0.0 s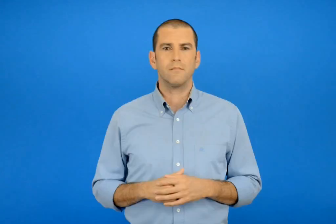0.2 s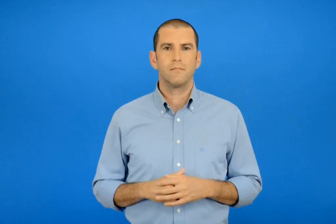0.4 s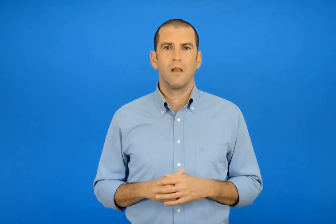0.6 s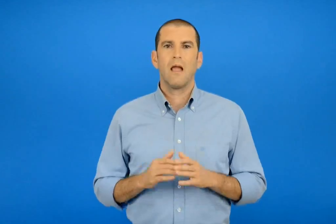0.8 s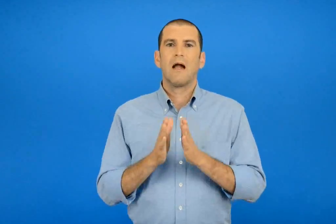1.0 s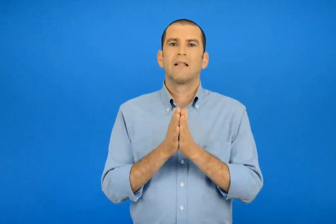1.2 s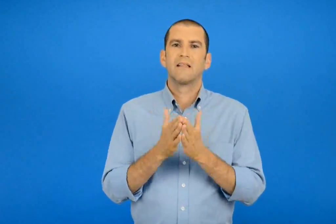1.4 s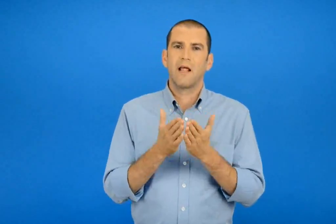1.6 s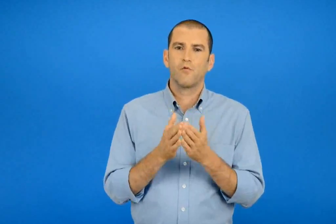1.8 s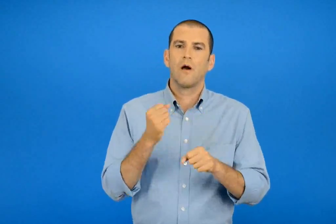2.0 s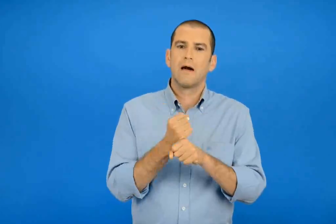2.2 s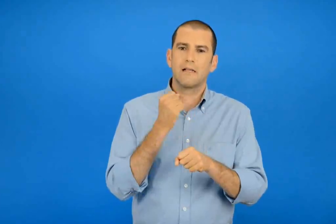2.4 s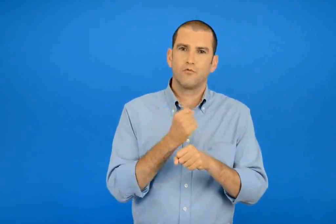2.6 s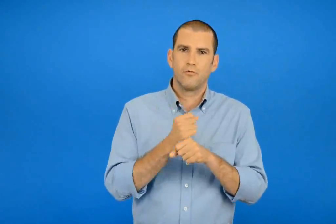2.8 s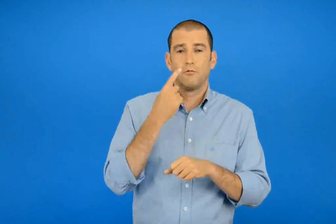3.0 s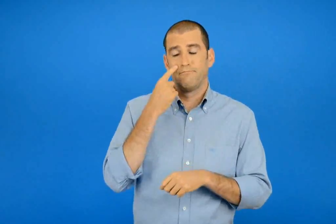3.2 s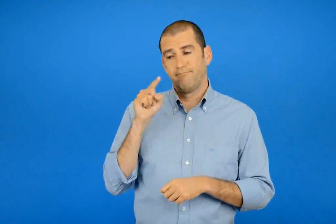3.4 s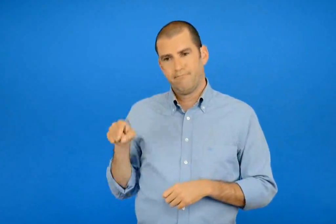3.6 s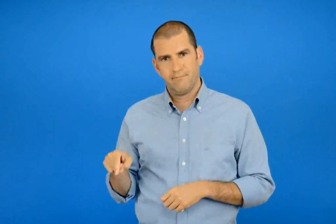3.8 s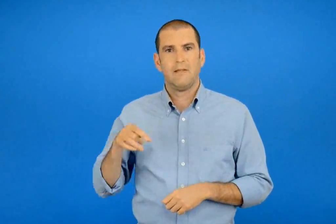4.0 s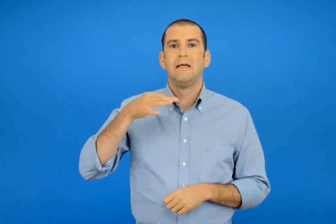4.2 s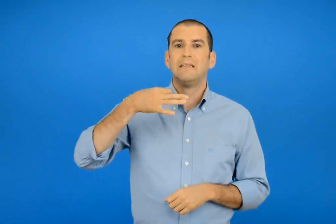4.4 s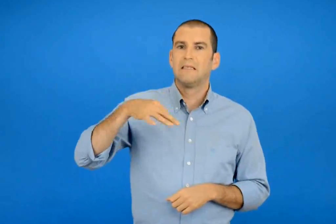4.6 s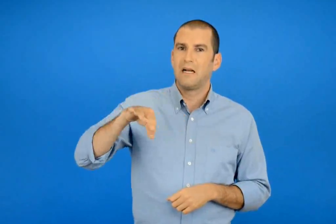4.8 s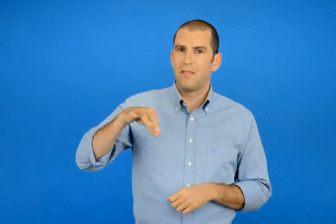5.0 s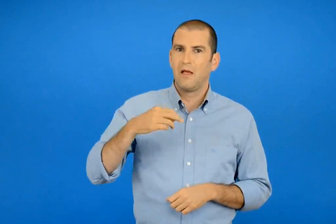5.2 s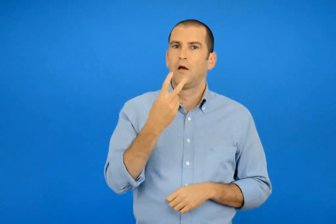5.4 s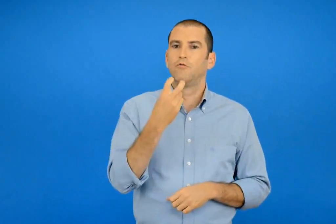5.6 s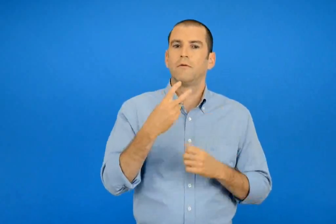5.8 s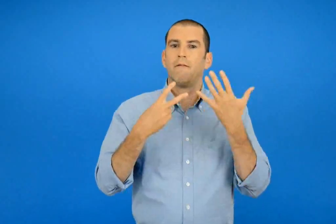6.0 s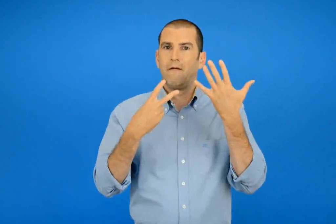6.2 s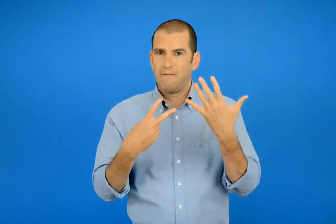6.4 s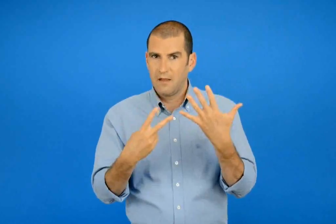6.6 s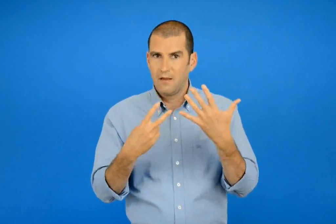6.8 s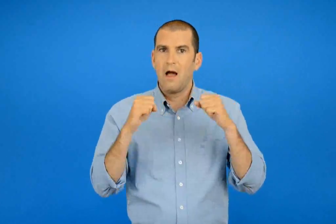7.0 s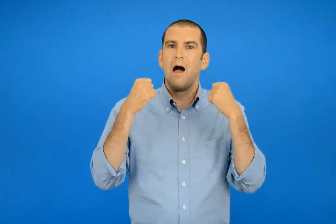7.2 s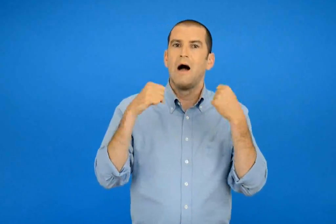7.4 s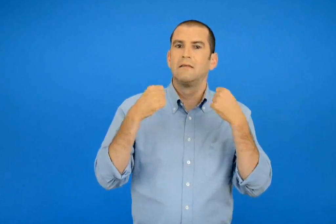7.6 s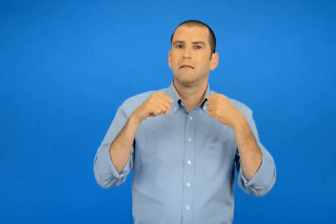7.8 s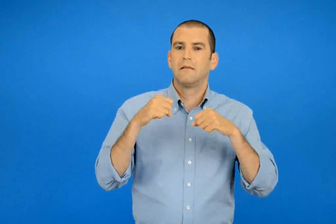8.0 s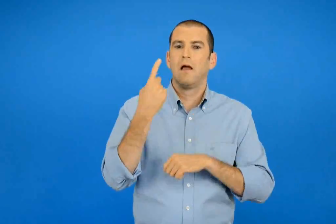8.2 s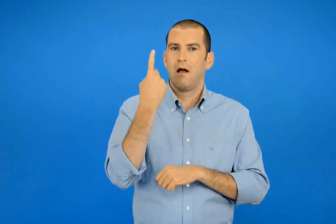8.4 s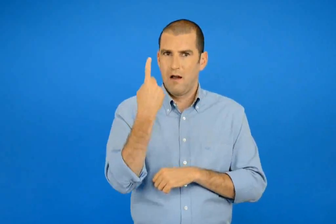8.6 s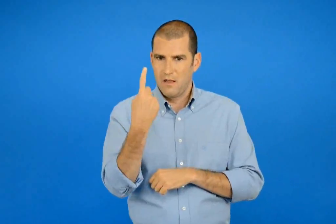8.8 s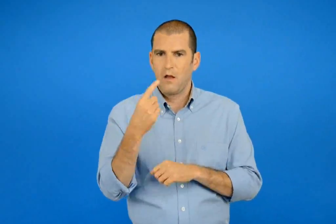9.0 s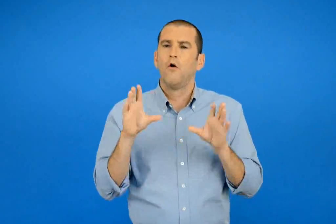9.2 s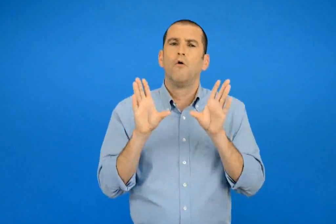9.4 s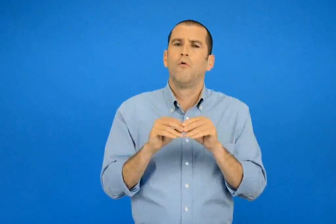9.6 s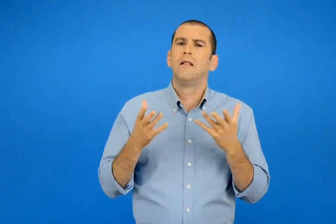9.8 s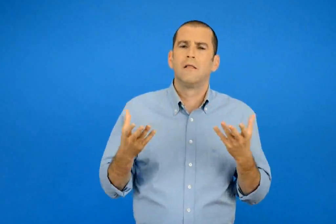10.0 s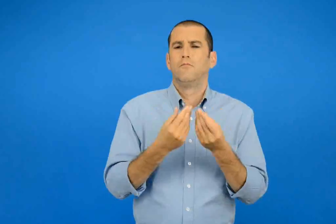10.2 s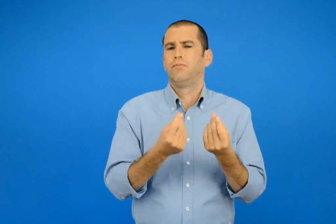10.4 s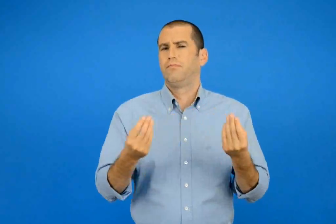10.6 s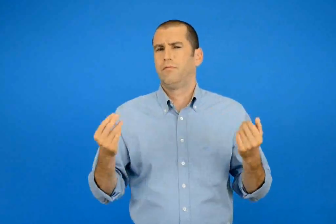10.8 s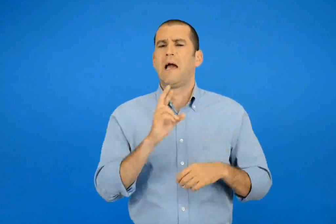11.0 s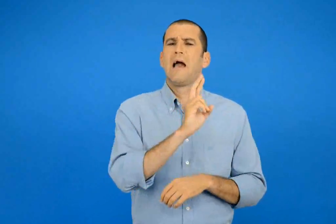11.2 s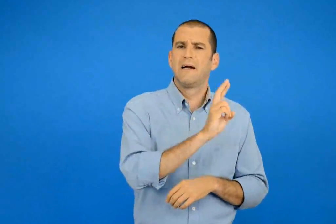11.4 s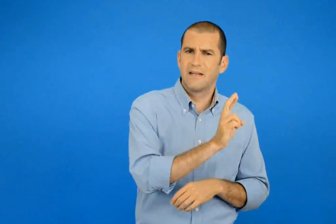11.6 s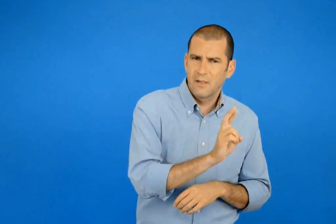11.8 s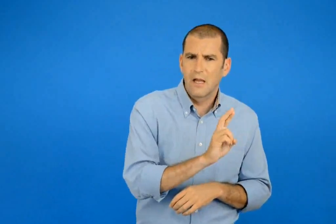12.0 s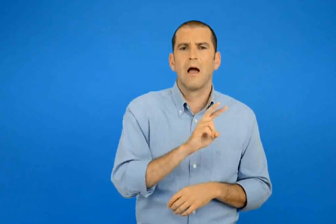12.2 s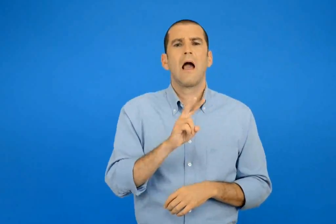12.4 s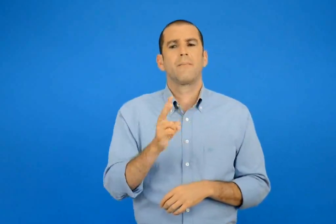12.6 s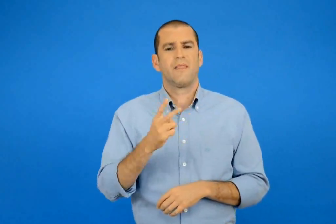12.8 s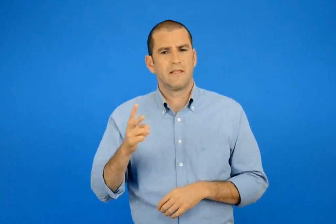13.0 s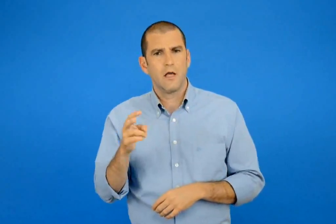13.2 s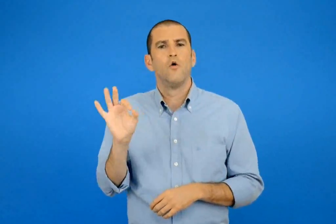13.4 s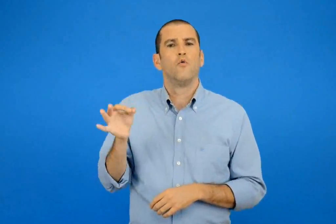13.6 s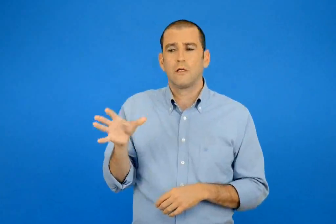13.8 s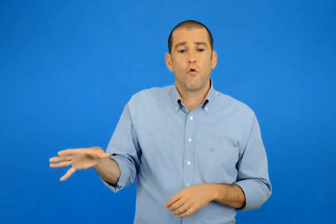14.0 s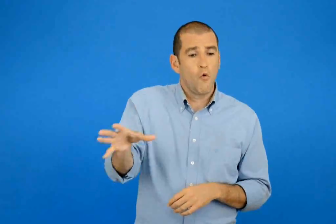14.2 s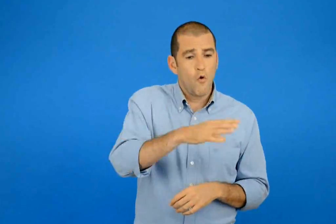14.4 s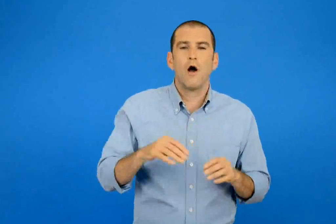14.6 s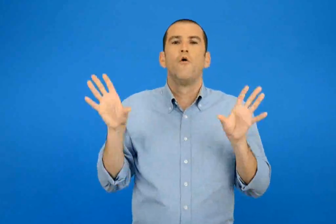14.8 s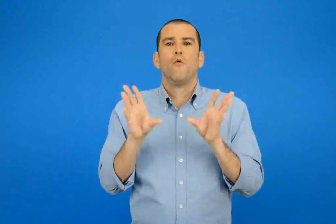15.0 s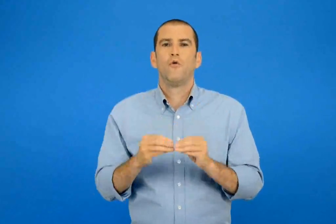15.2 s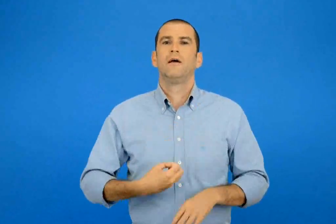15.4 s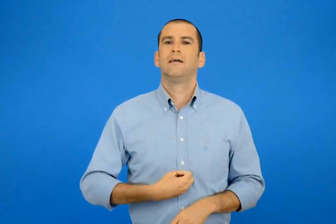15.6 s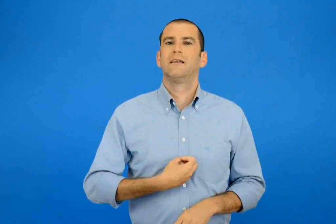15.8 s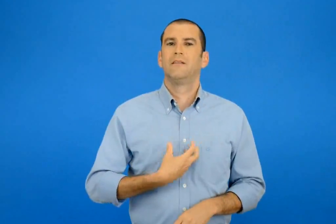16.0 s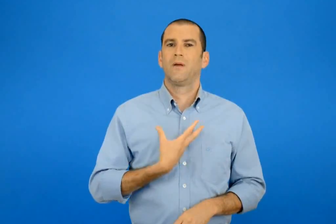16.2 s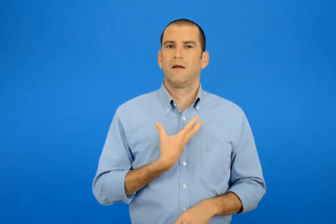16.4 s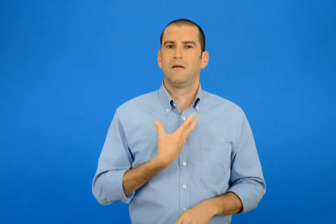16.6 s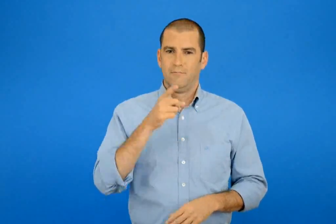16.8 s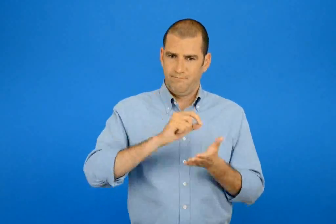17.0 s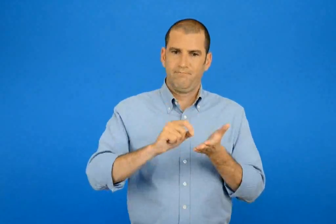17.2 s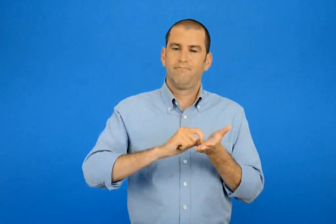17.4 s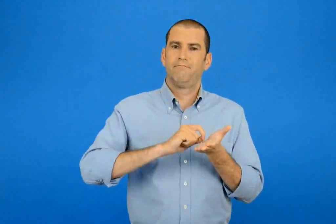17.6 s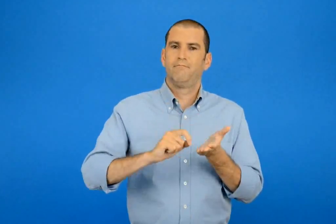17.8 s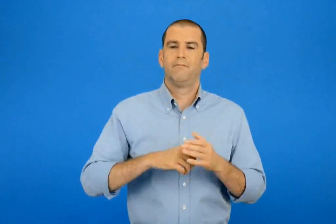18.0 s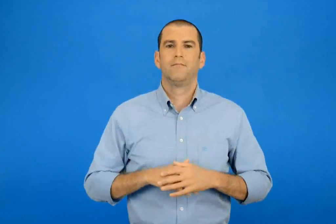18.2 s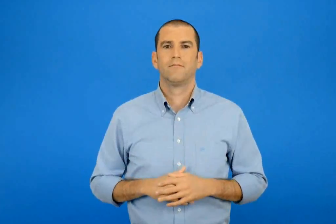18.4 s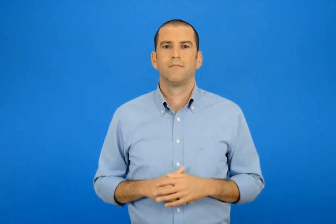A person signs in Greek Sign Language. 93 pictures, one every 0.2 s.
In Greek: πήγαινε στη σελίδα 27 του τετραδίου εργασιών και θα βρεις στην άσκηση 1 πολλά ρήματα επίθετα και ουσιαστικά για τα συναισθήματα
